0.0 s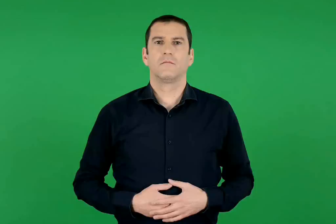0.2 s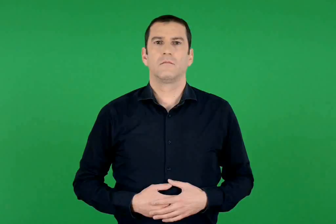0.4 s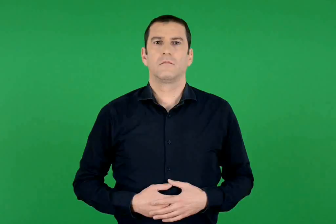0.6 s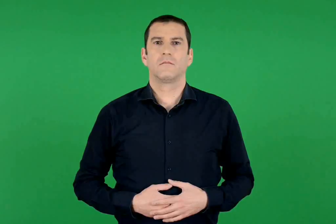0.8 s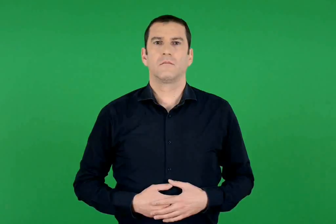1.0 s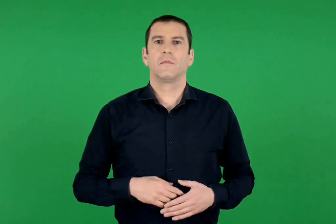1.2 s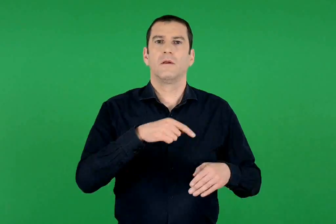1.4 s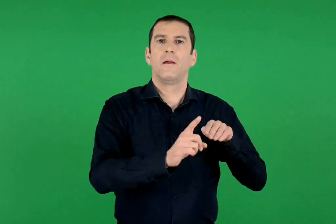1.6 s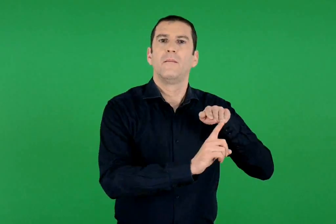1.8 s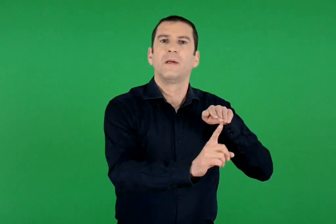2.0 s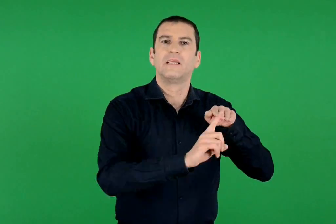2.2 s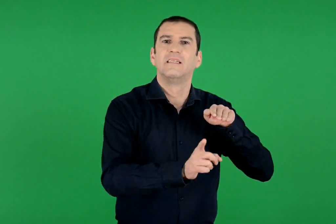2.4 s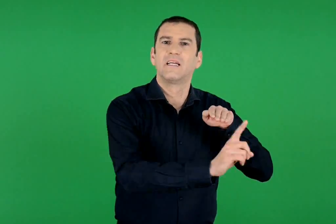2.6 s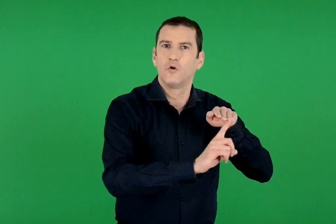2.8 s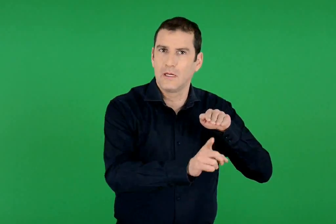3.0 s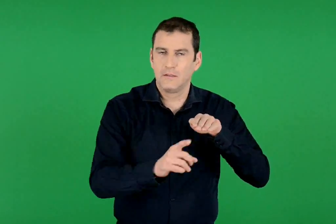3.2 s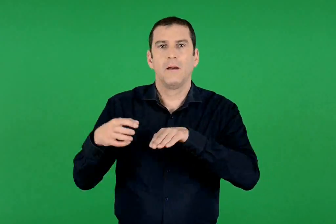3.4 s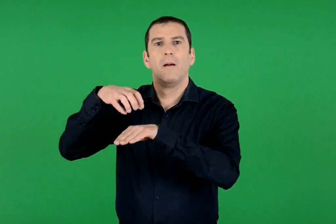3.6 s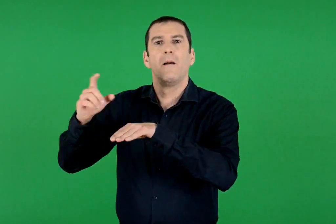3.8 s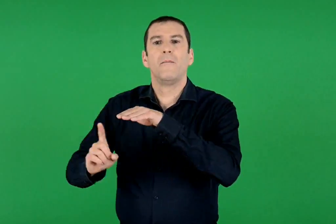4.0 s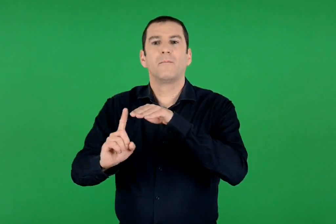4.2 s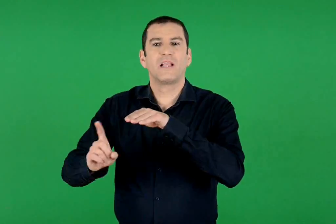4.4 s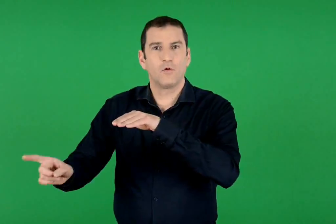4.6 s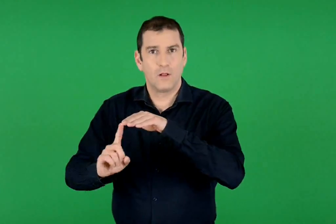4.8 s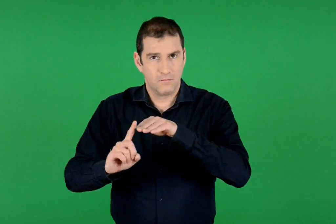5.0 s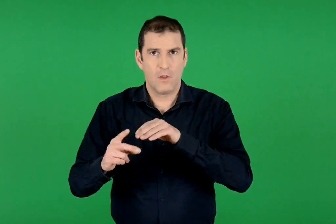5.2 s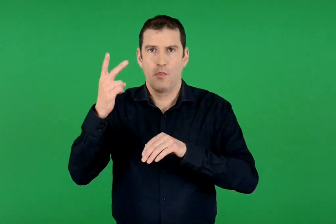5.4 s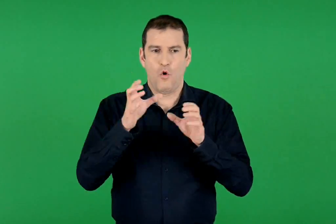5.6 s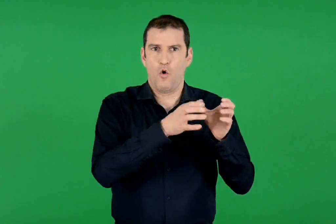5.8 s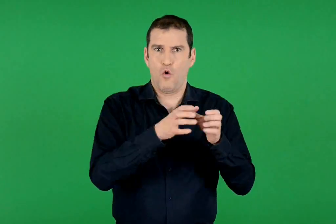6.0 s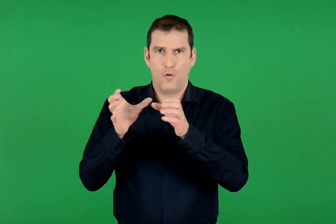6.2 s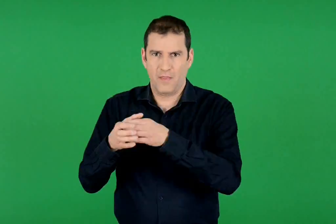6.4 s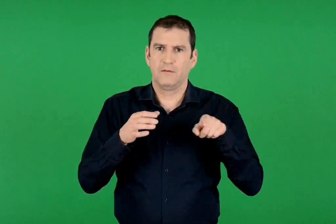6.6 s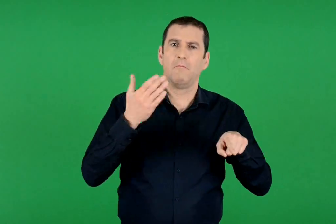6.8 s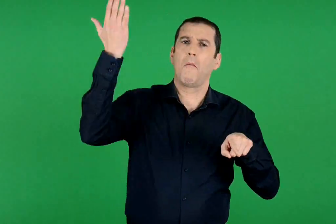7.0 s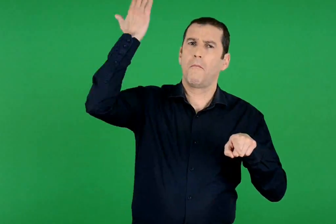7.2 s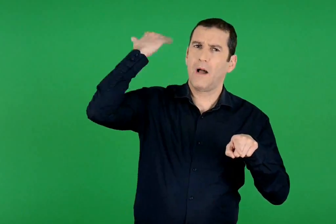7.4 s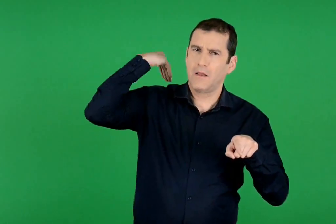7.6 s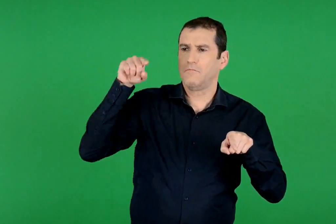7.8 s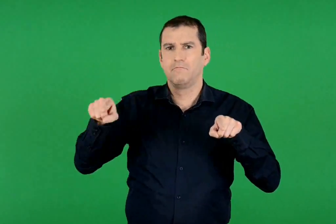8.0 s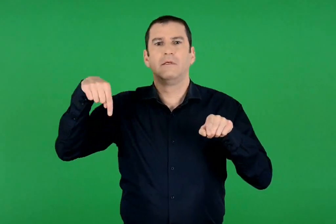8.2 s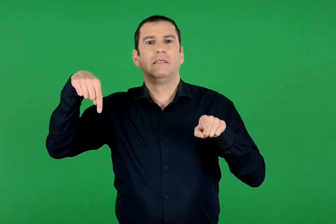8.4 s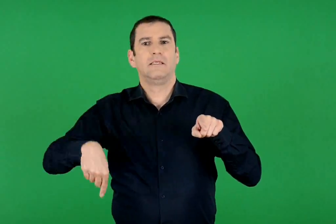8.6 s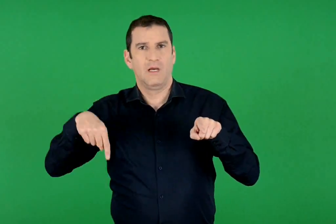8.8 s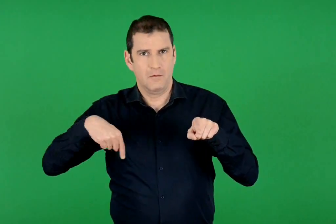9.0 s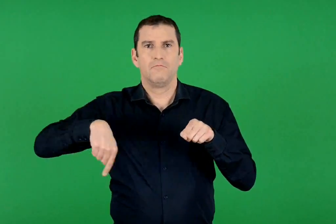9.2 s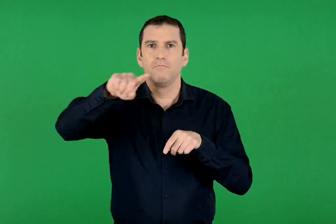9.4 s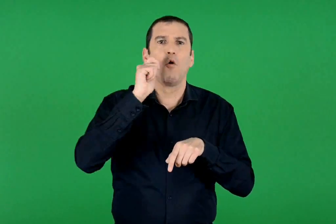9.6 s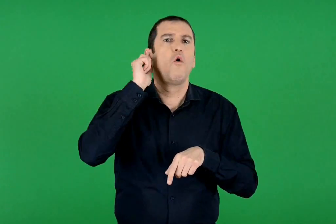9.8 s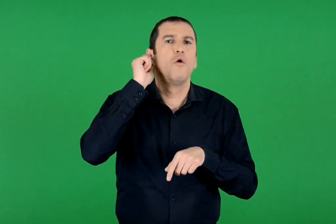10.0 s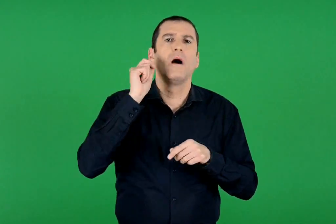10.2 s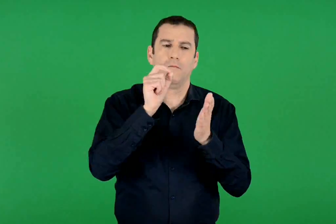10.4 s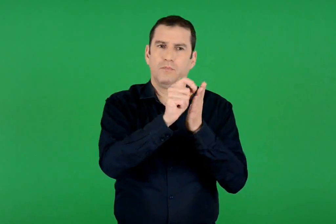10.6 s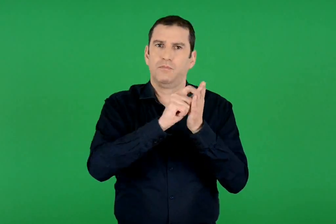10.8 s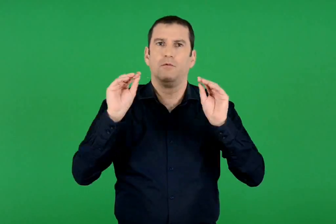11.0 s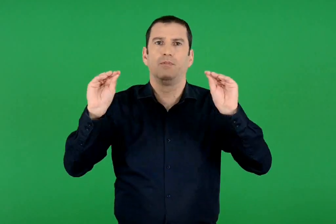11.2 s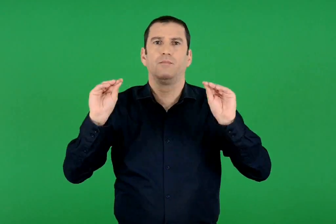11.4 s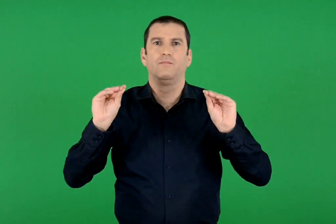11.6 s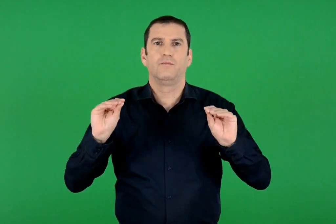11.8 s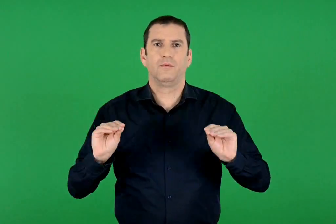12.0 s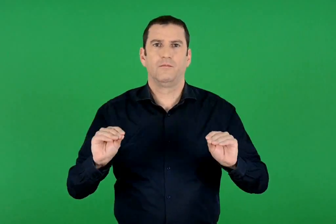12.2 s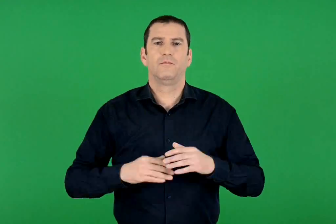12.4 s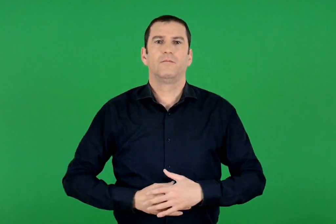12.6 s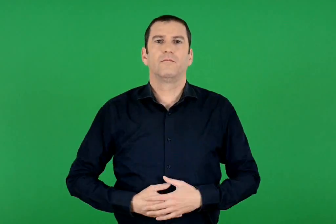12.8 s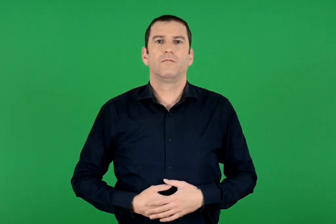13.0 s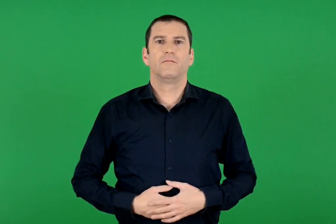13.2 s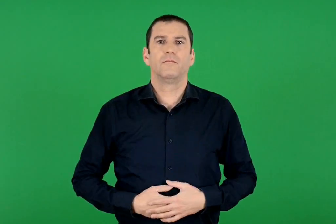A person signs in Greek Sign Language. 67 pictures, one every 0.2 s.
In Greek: ονομάζουμε και καταγράφουμε σε δύο ομάδες τα μέσα συγκοινωνίας και μεταφοράς άλλοτε και σήμερα
